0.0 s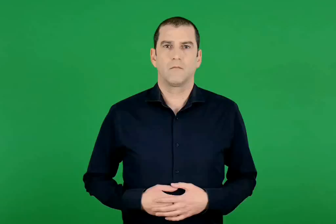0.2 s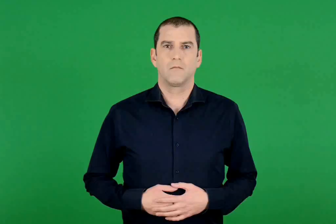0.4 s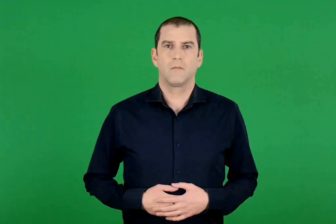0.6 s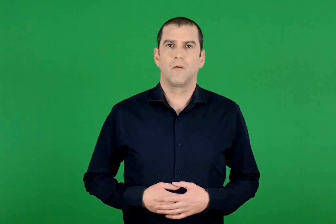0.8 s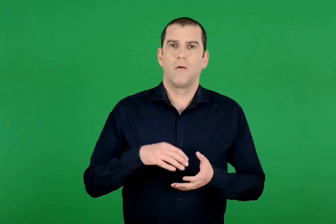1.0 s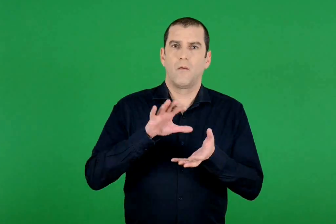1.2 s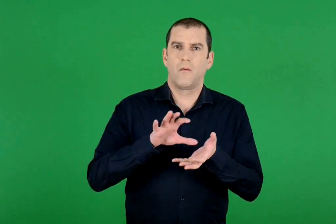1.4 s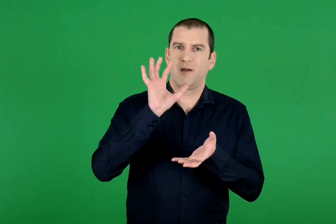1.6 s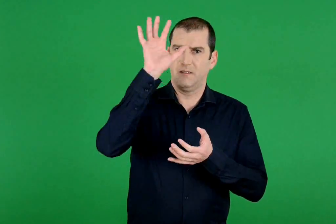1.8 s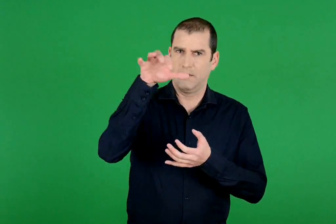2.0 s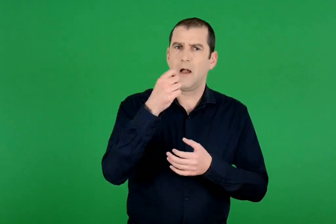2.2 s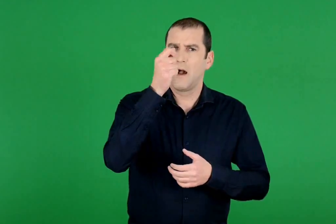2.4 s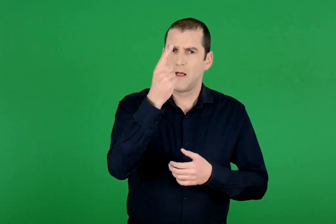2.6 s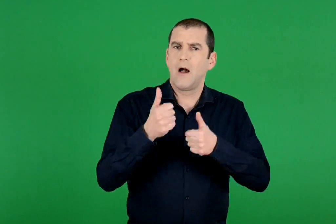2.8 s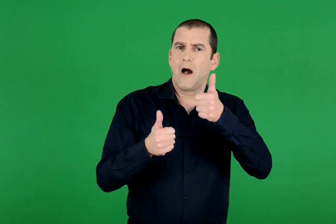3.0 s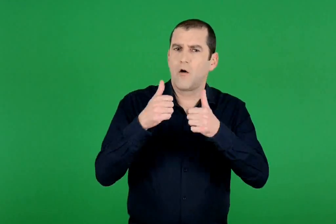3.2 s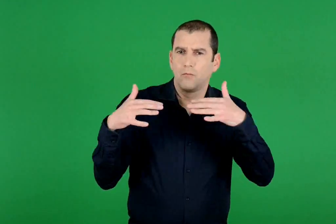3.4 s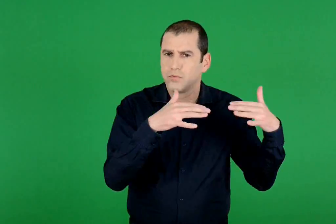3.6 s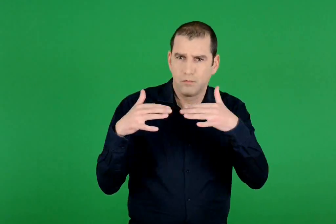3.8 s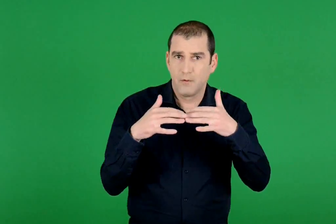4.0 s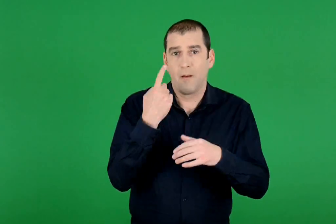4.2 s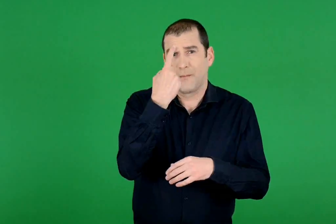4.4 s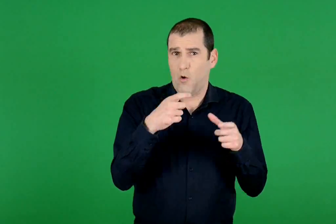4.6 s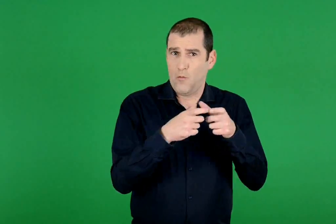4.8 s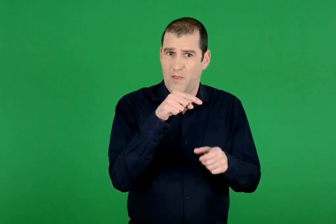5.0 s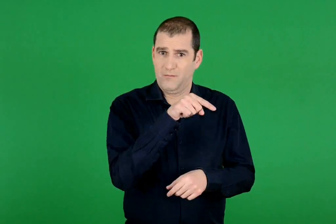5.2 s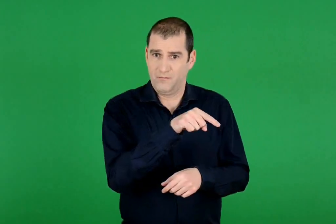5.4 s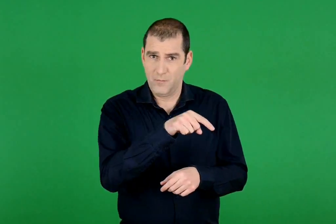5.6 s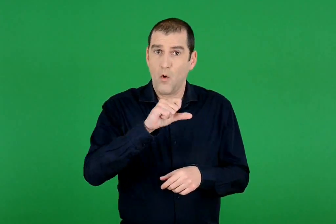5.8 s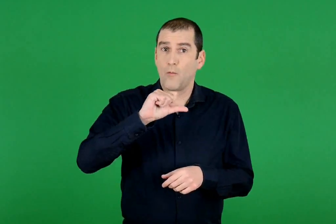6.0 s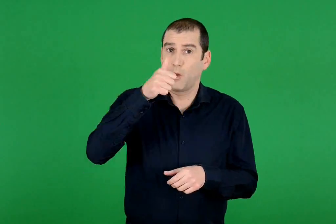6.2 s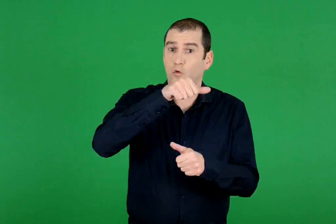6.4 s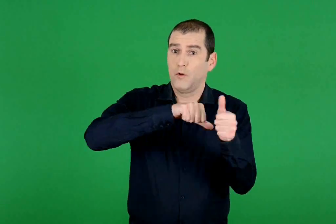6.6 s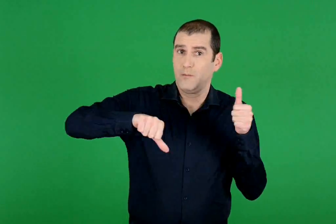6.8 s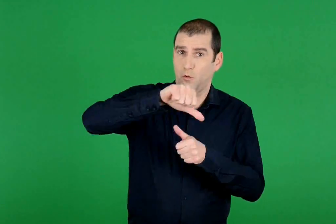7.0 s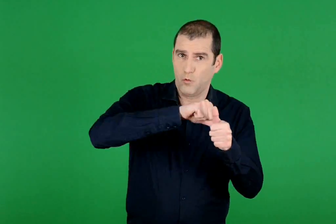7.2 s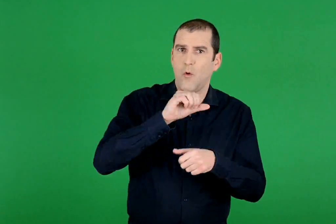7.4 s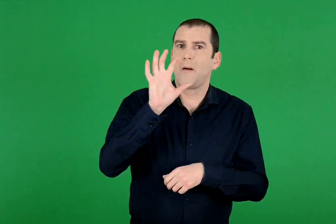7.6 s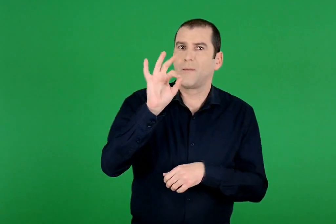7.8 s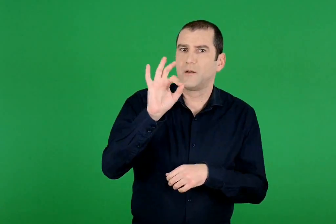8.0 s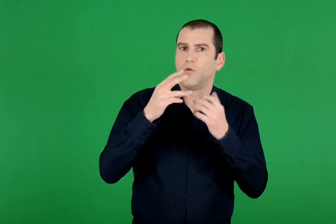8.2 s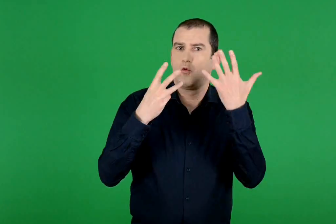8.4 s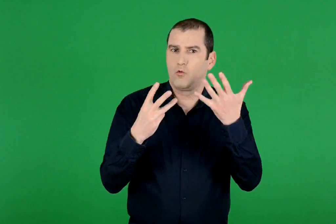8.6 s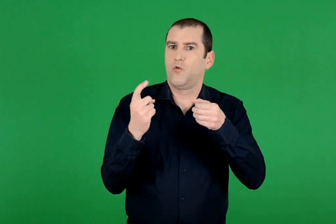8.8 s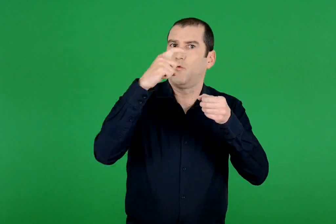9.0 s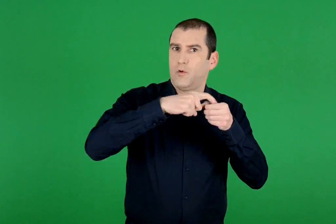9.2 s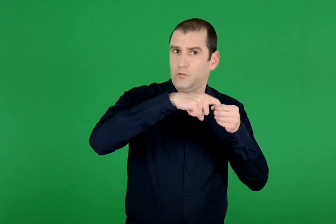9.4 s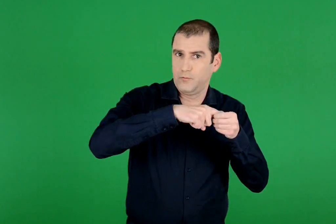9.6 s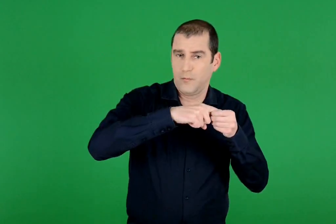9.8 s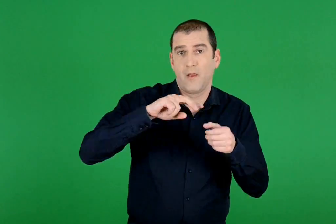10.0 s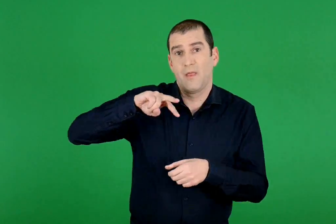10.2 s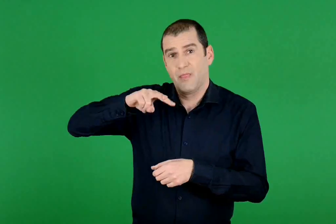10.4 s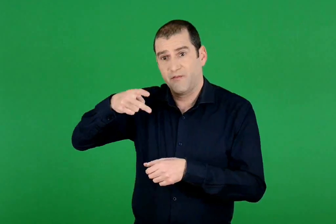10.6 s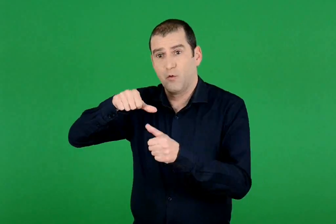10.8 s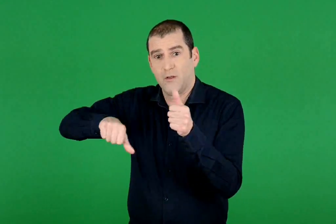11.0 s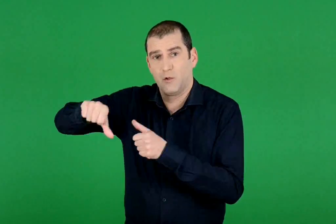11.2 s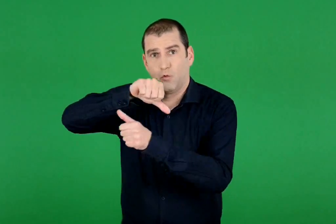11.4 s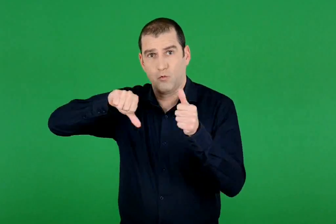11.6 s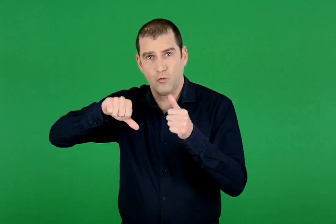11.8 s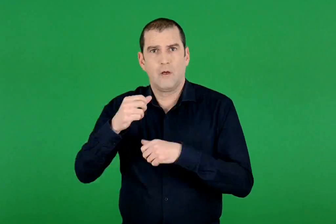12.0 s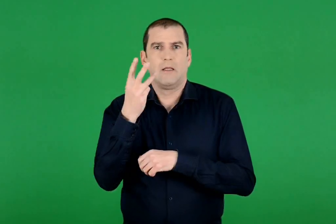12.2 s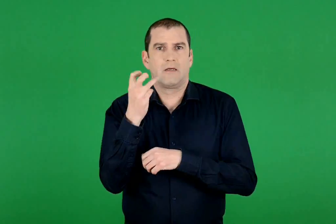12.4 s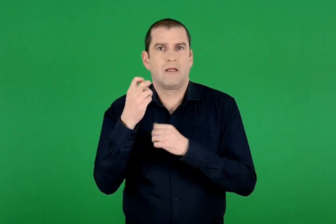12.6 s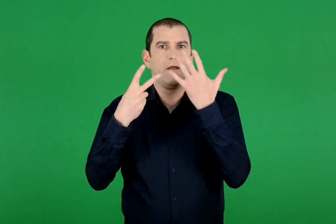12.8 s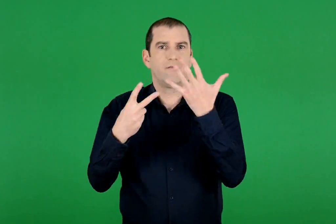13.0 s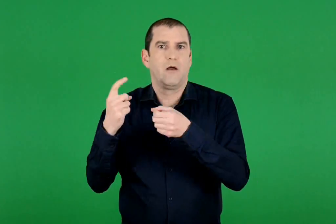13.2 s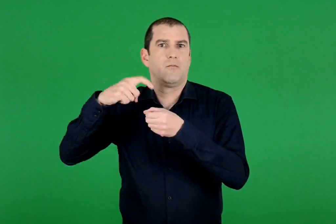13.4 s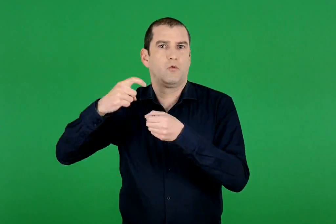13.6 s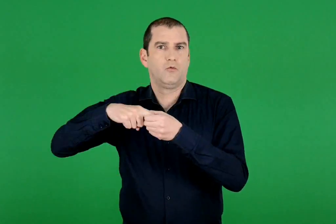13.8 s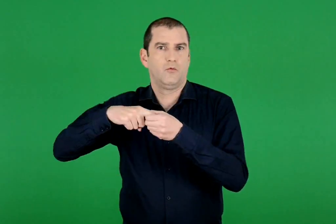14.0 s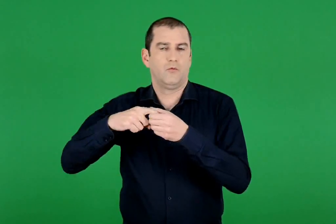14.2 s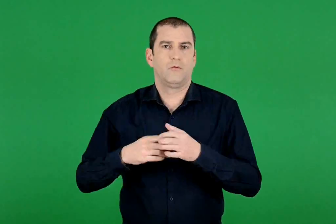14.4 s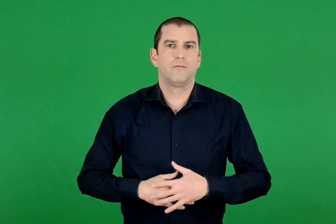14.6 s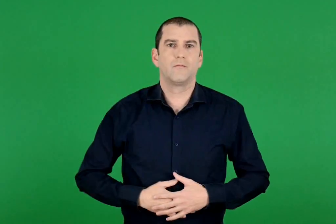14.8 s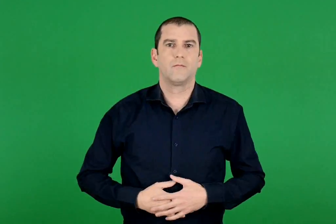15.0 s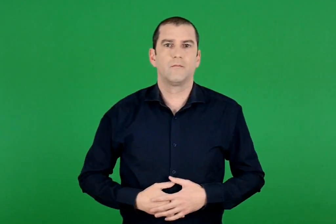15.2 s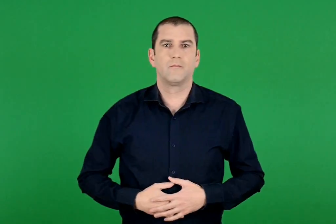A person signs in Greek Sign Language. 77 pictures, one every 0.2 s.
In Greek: σε έναν αγώνα μπάσκετ μία ομάδα πέτυχε στο πρώτο ημίχρονο 58 πόντους και στο δεύτερο ημίχρονο 37 πόντους
